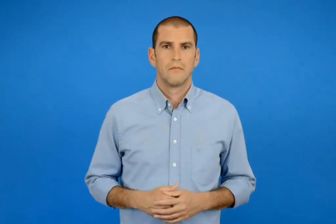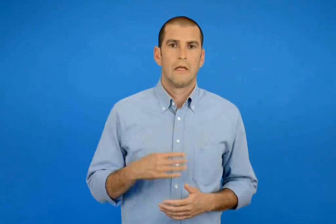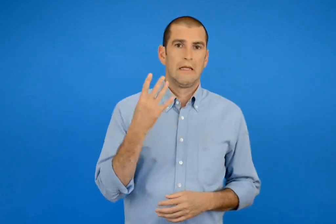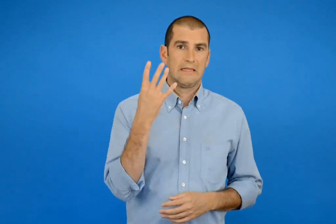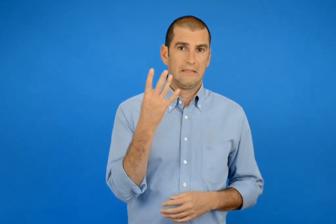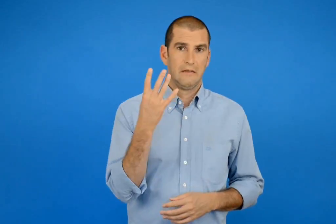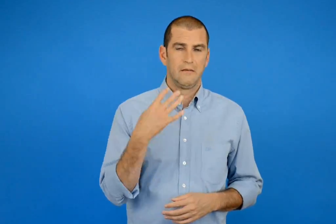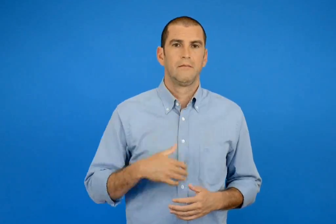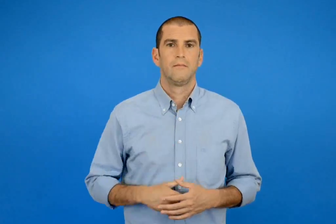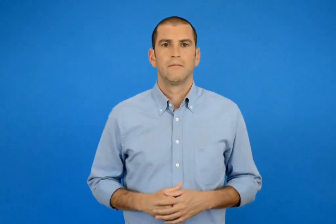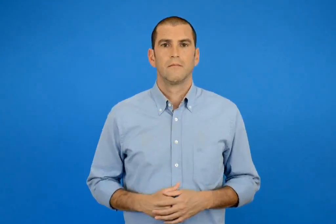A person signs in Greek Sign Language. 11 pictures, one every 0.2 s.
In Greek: το 4
